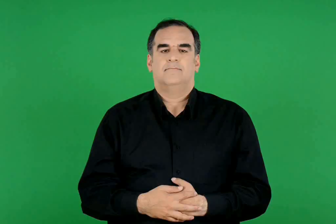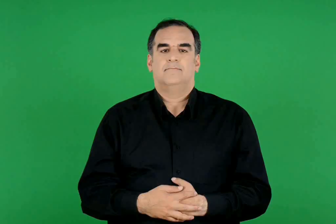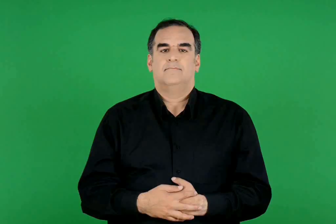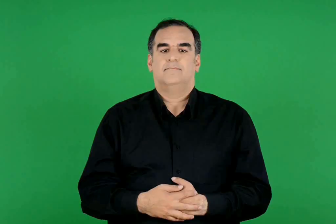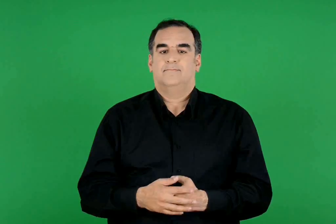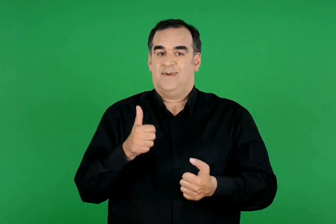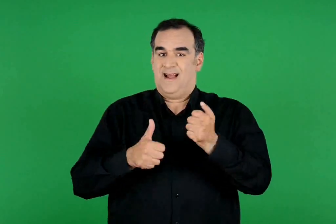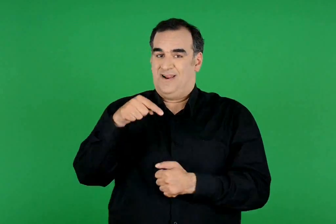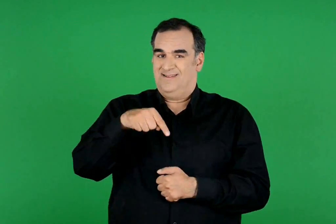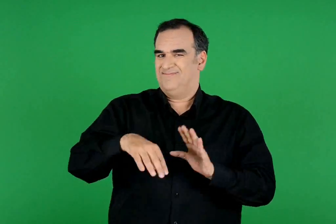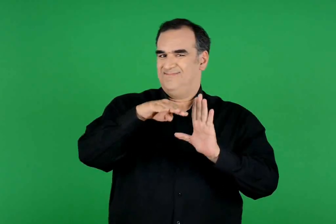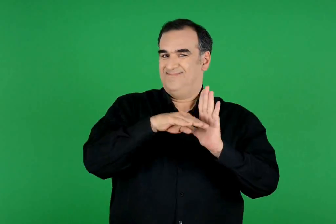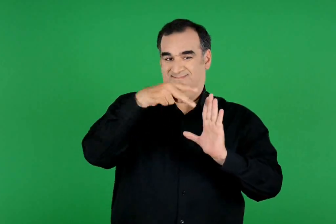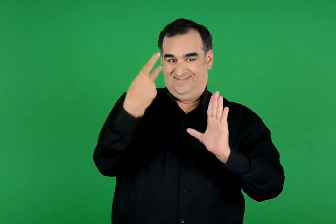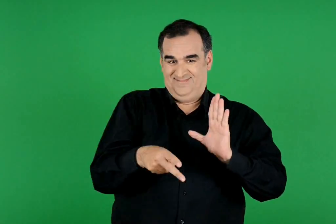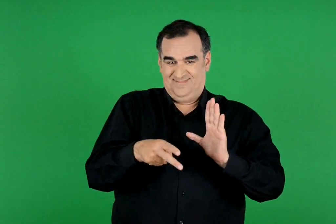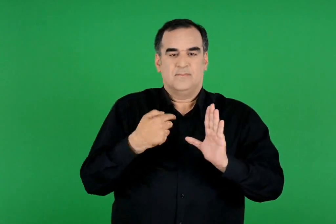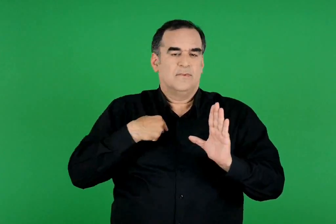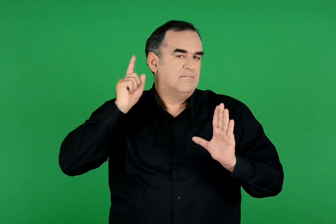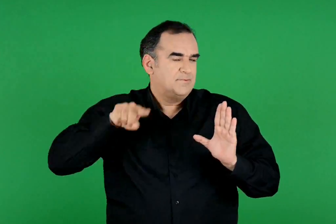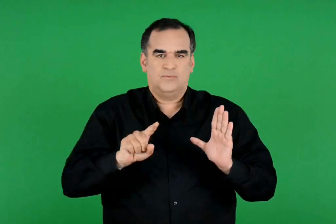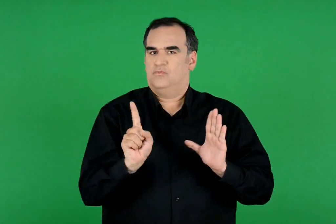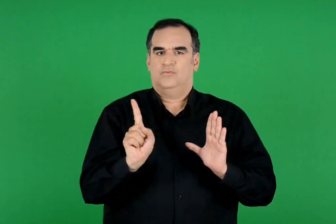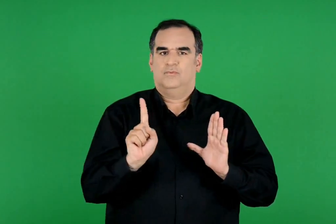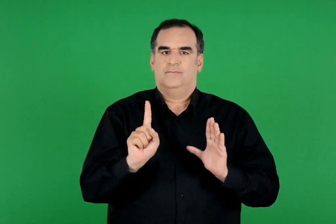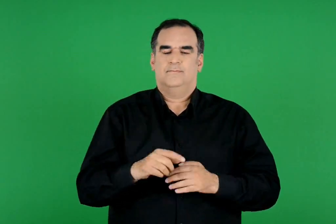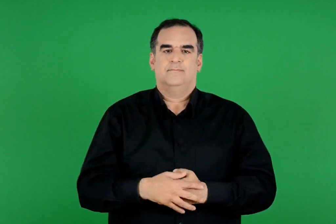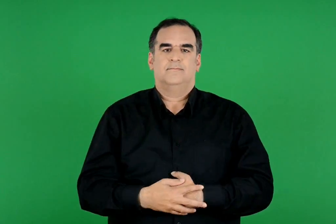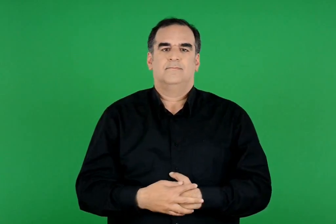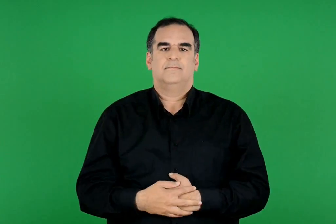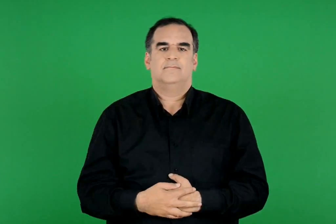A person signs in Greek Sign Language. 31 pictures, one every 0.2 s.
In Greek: δεν παραβαίνω τους κανονισμούς του αγώνα
